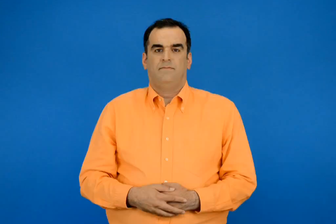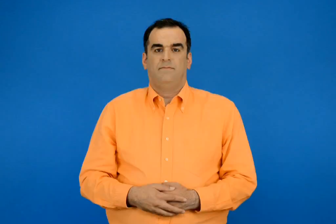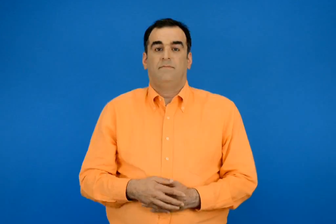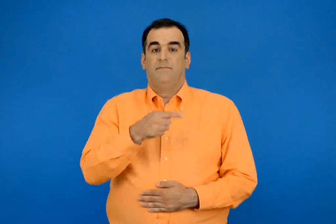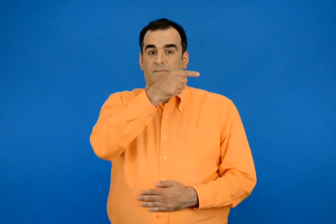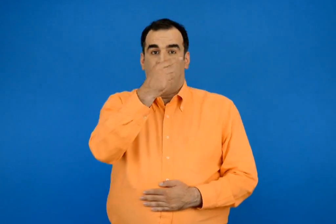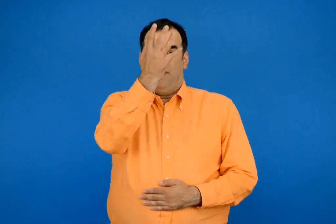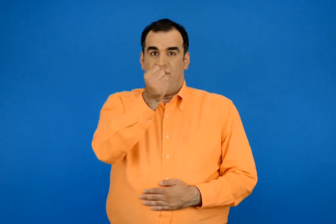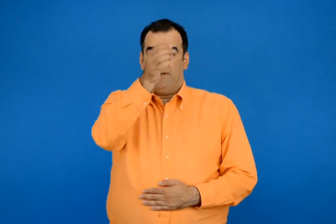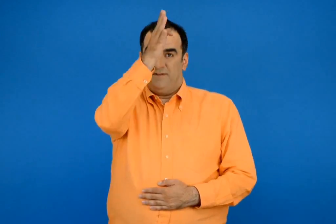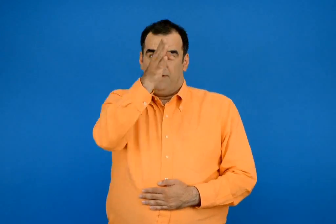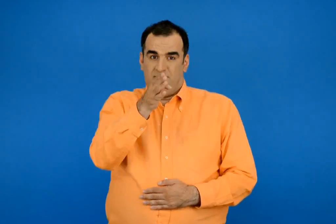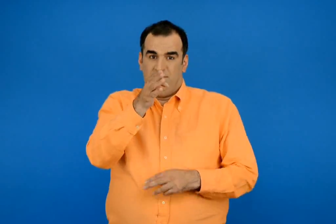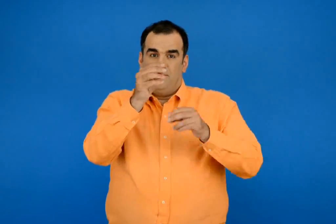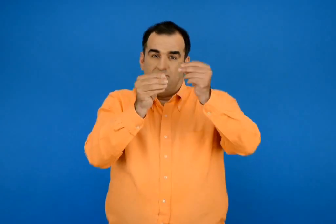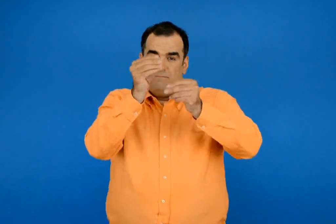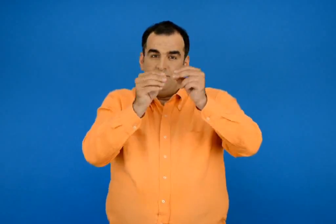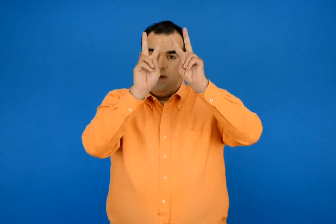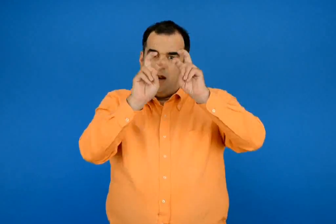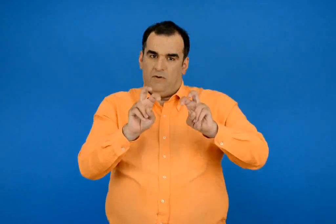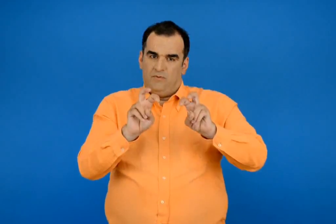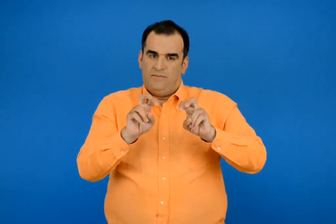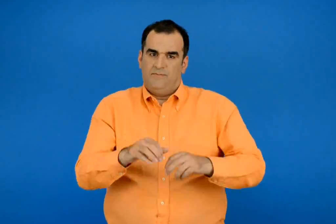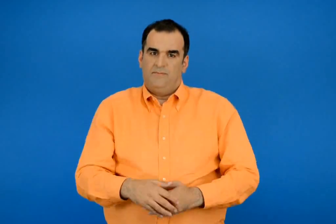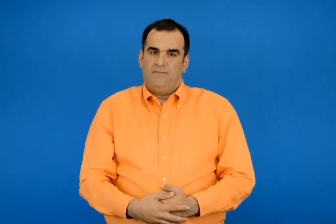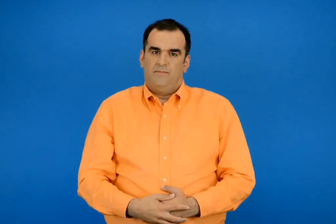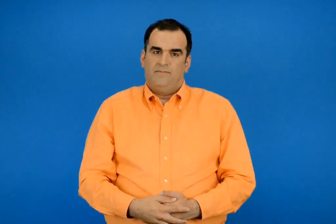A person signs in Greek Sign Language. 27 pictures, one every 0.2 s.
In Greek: ελέγχω με καθετή αφαίρεση
